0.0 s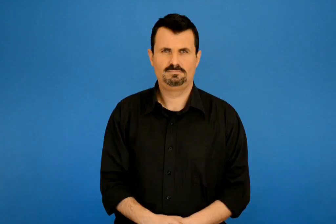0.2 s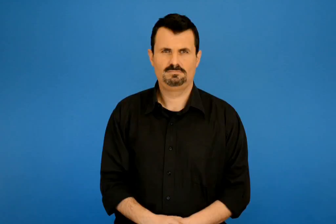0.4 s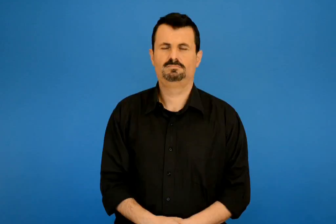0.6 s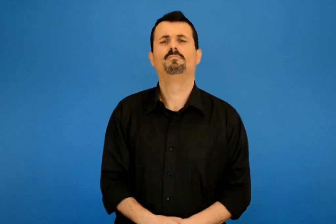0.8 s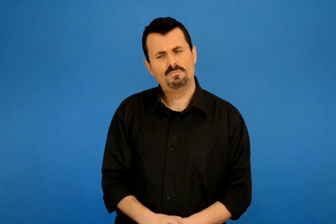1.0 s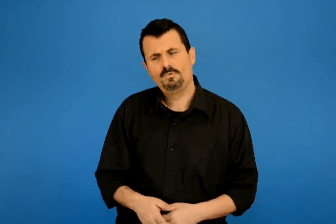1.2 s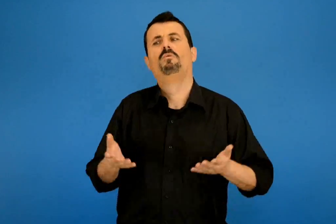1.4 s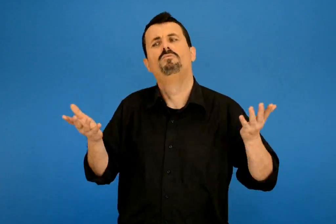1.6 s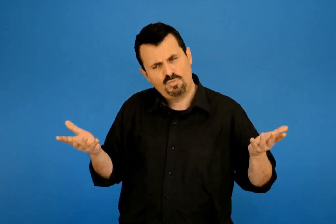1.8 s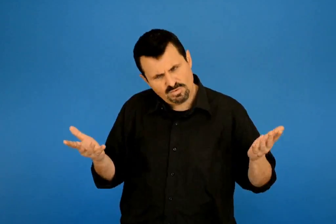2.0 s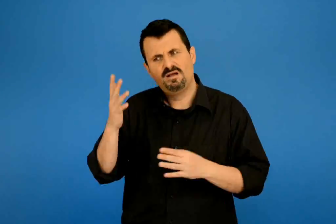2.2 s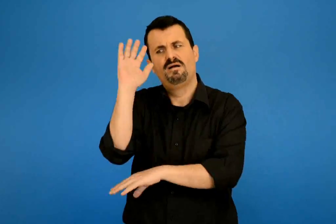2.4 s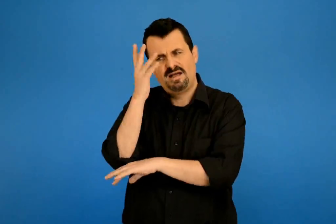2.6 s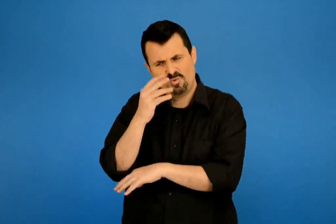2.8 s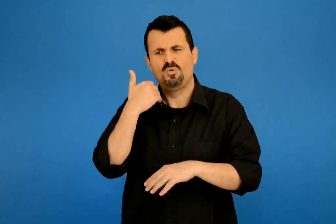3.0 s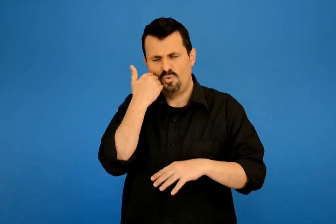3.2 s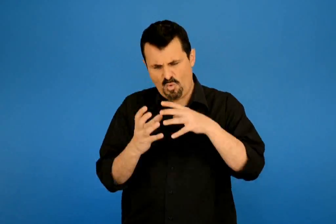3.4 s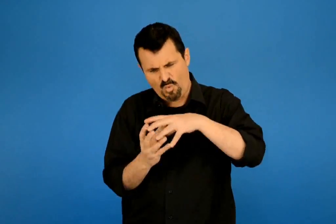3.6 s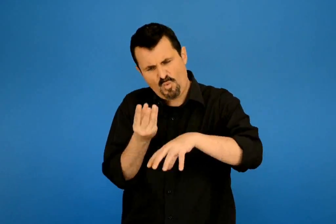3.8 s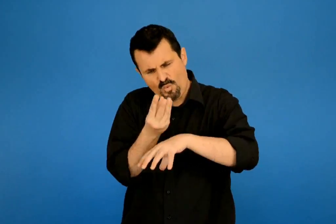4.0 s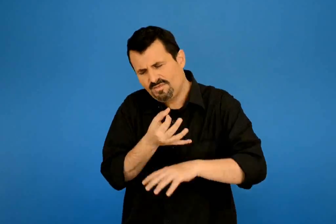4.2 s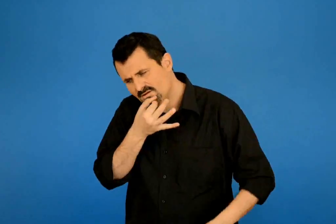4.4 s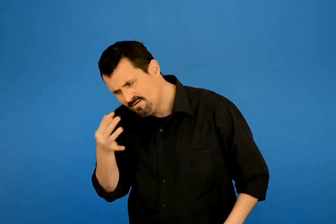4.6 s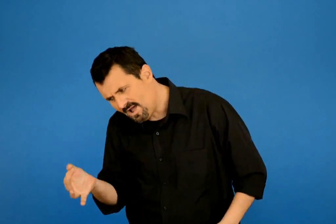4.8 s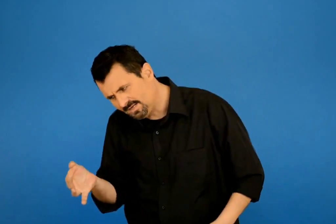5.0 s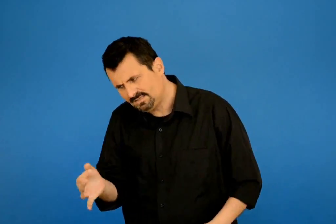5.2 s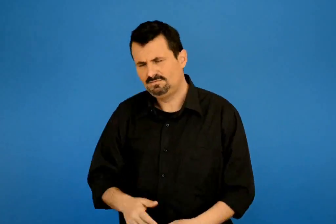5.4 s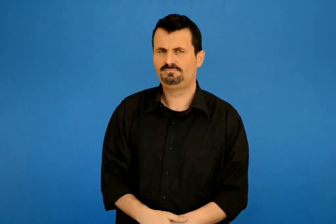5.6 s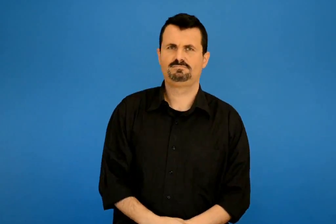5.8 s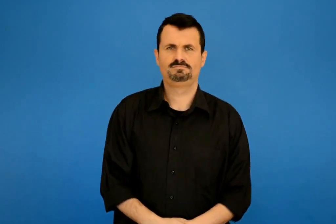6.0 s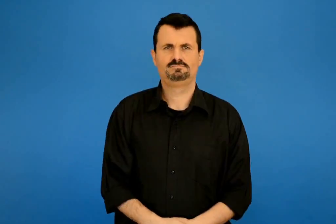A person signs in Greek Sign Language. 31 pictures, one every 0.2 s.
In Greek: τότε της λέει η ροδιά
